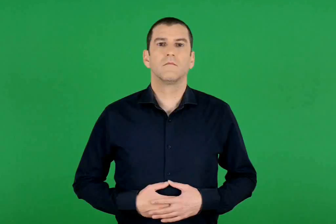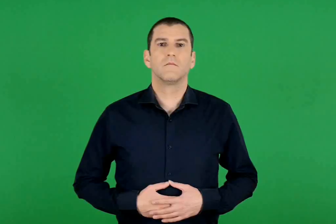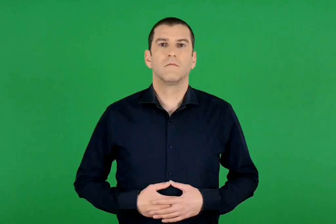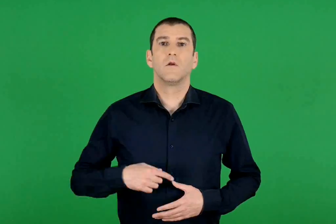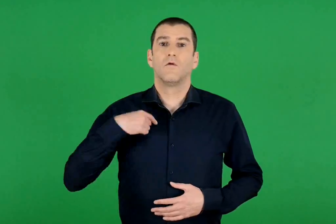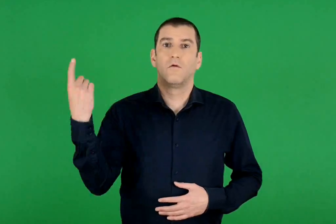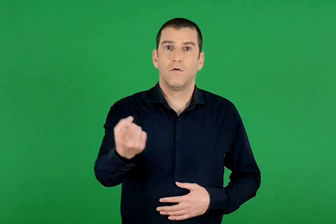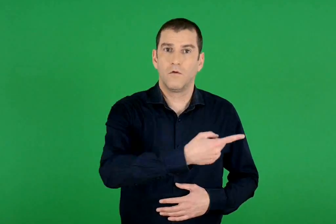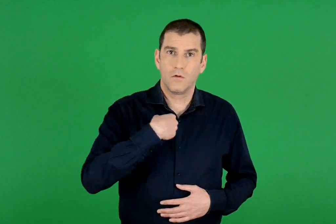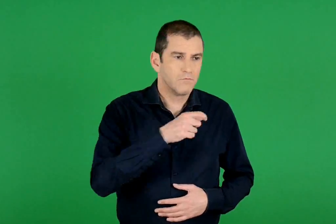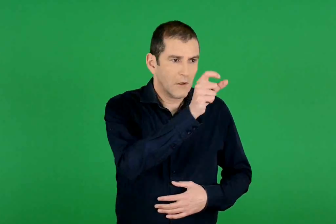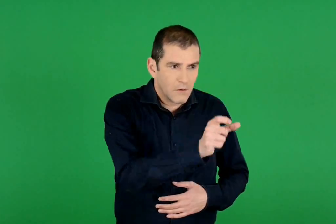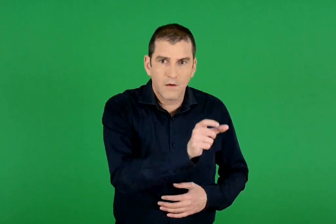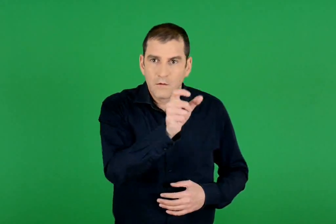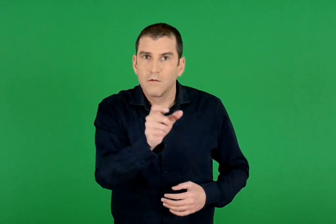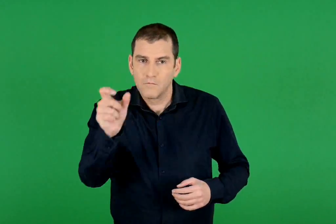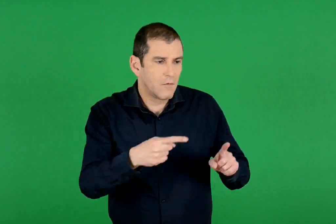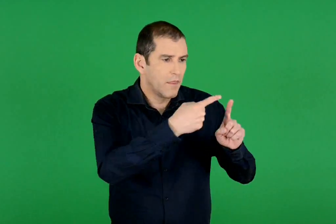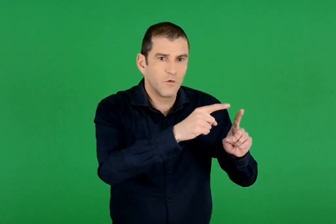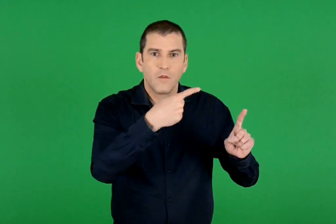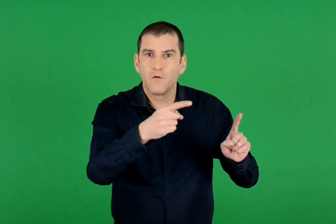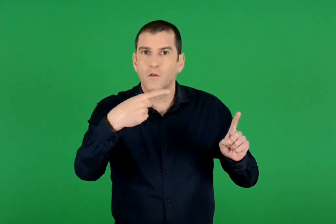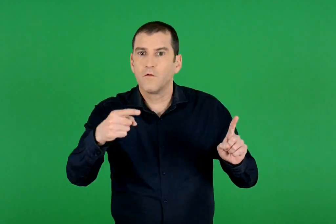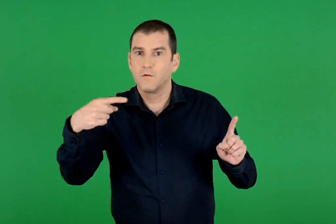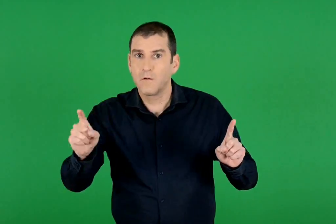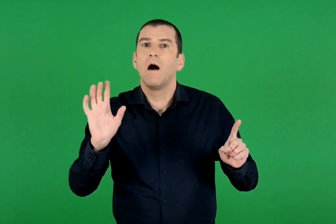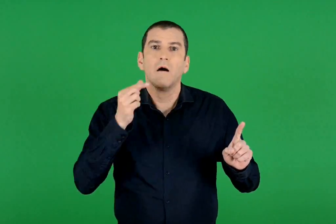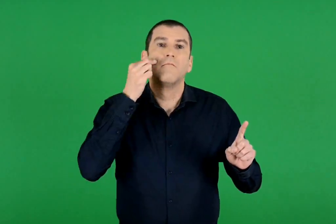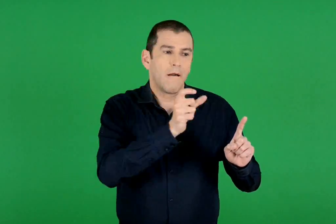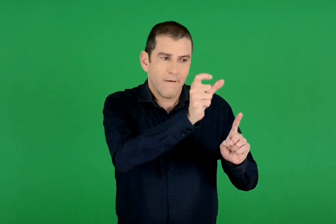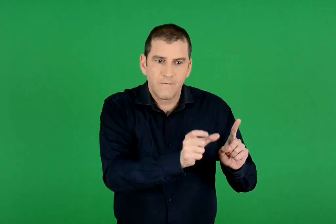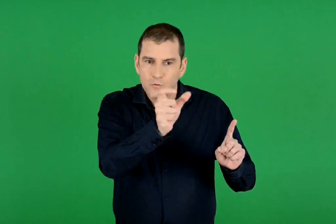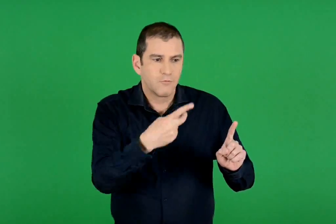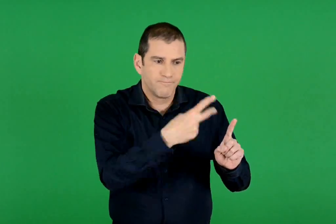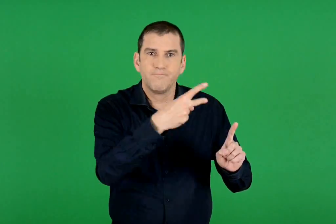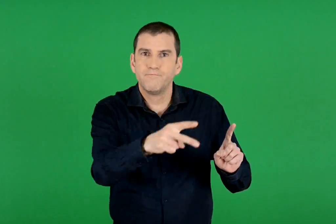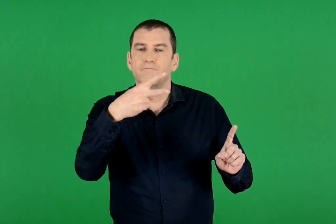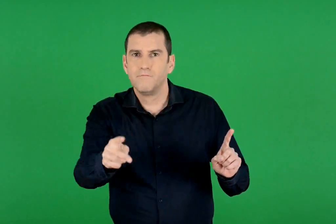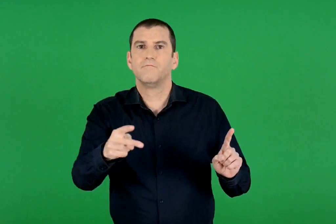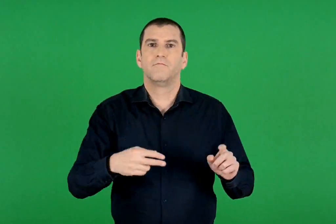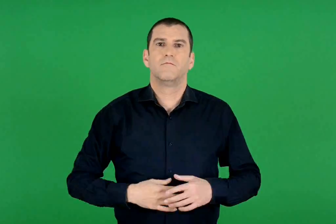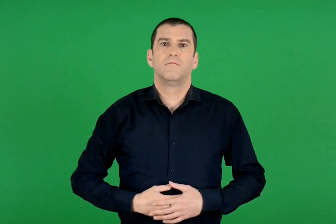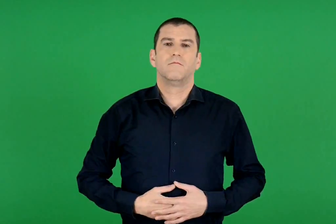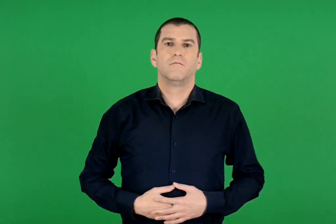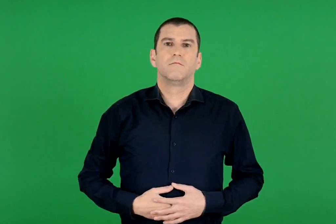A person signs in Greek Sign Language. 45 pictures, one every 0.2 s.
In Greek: καθένας μας είναι διαφορετικός από τον άλλο , είναι ο εαυτός του.
